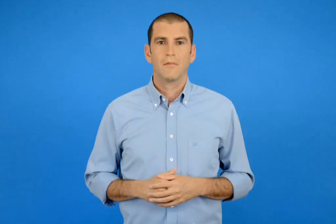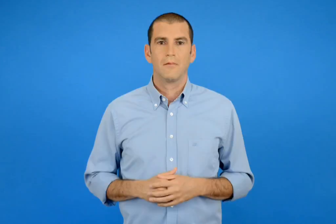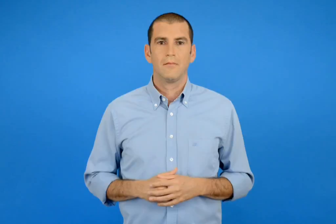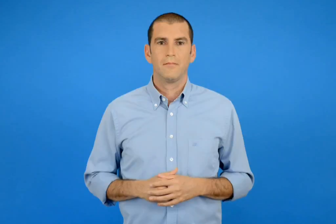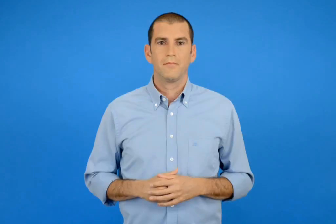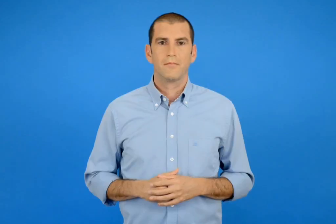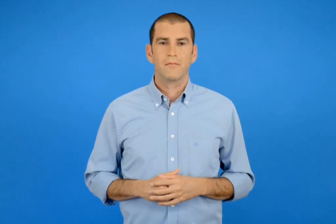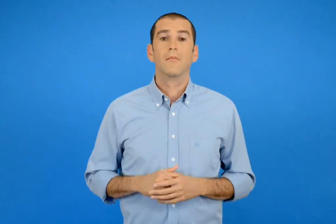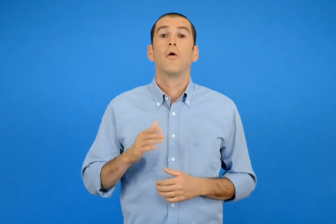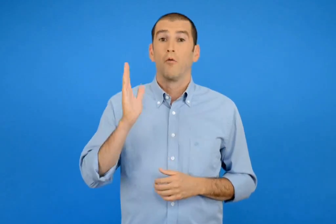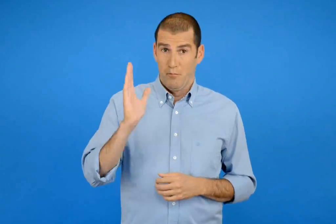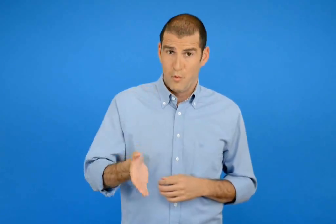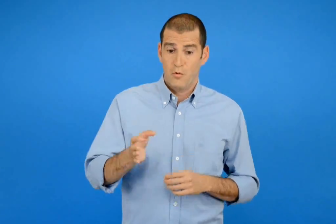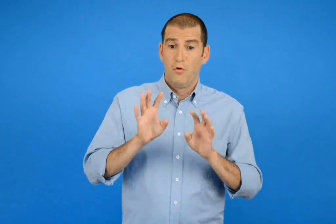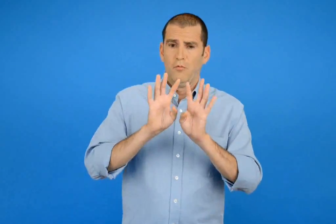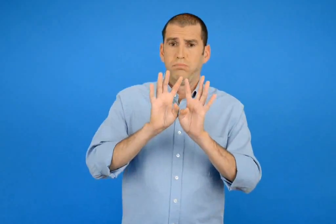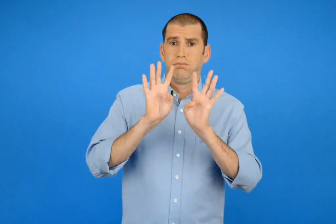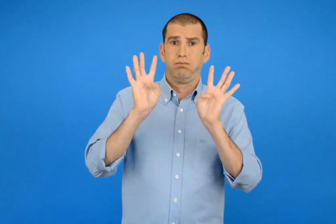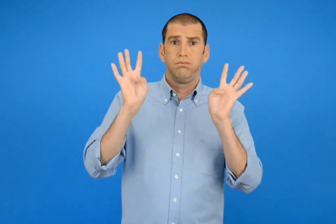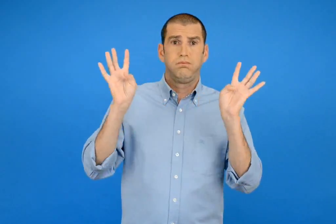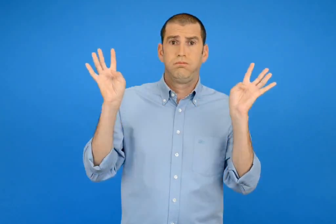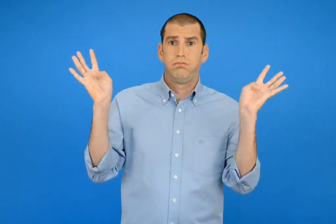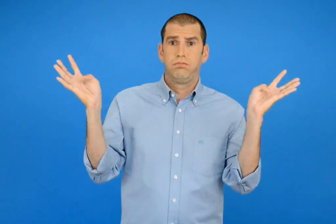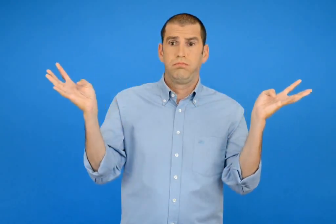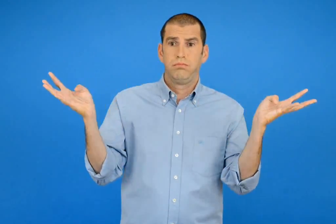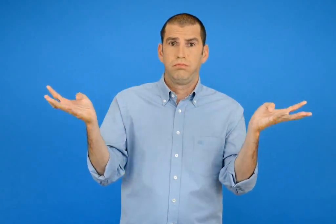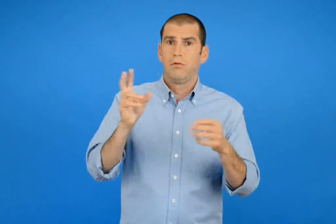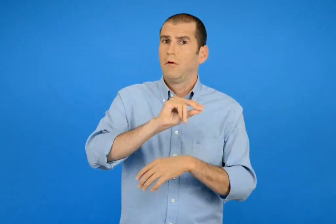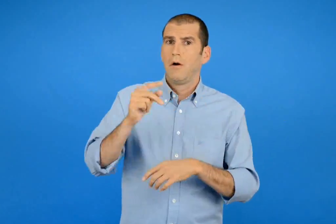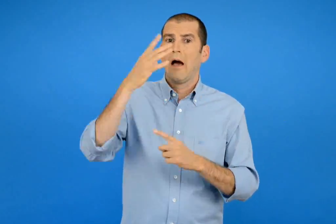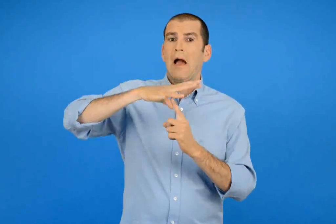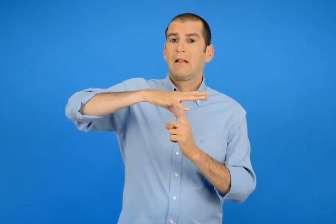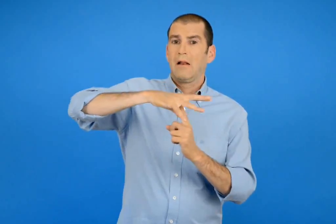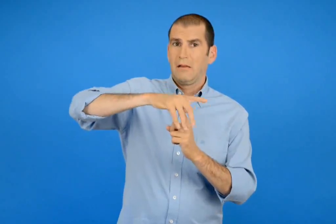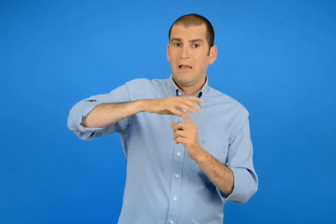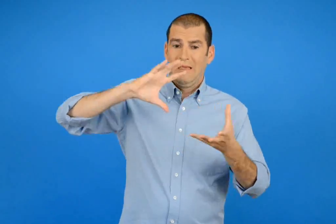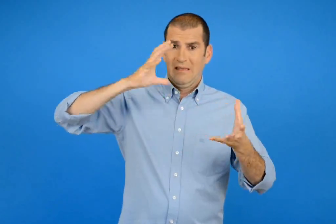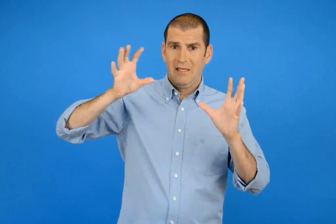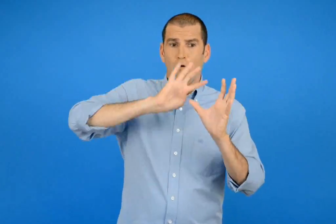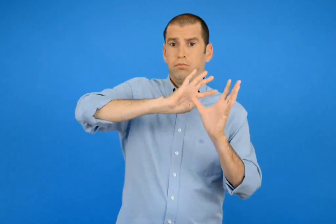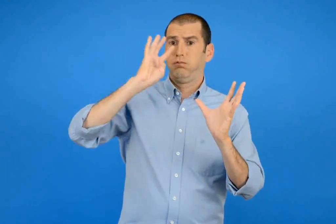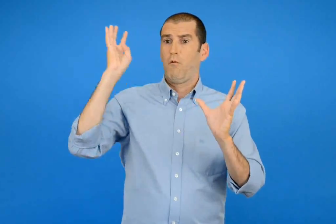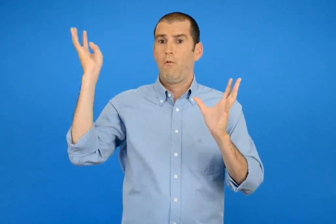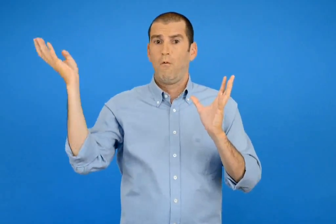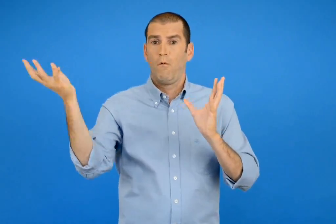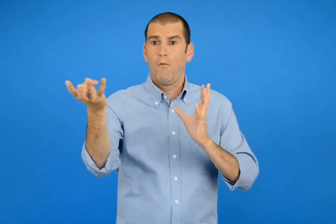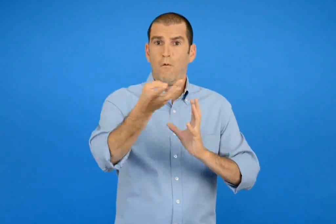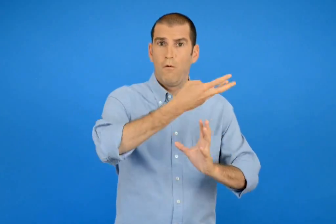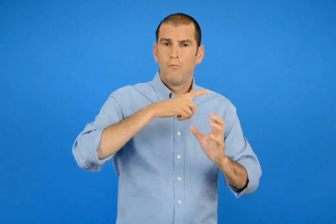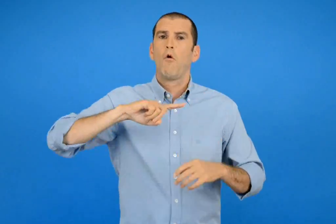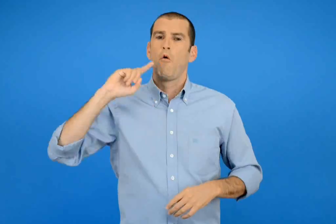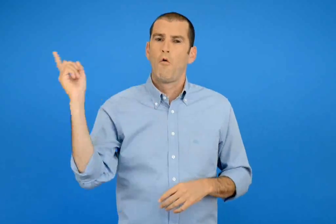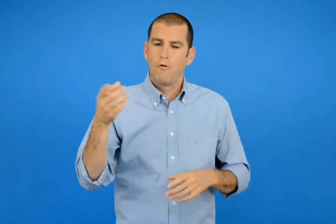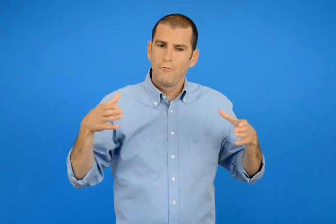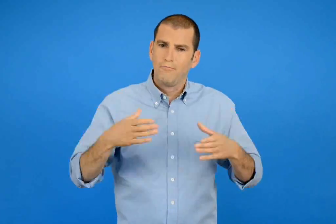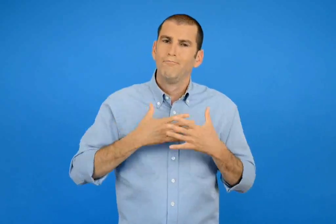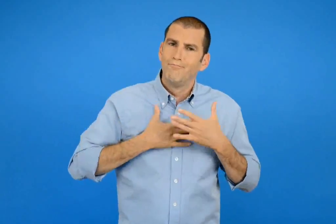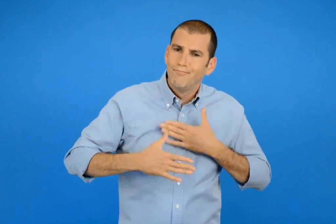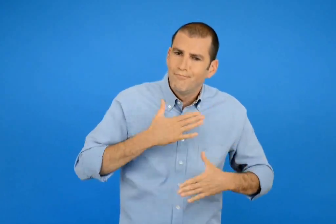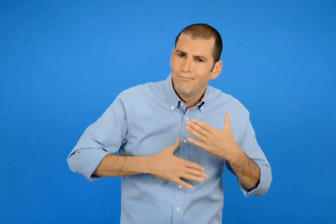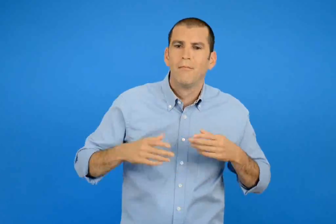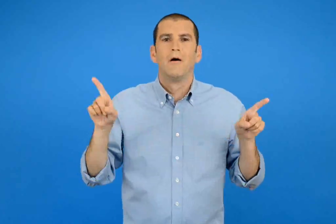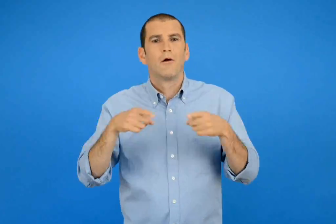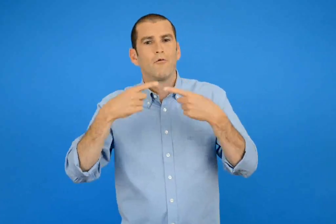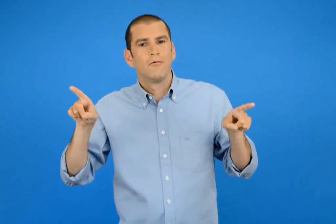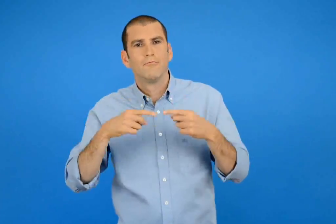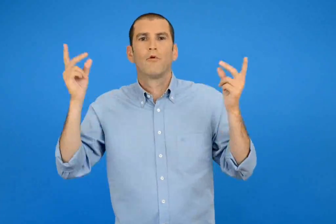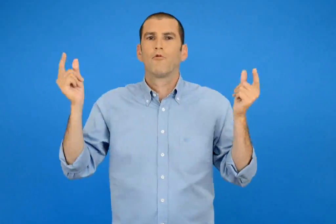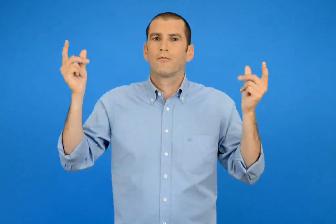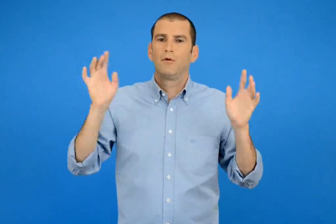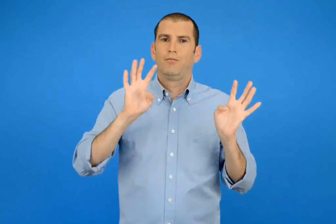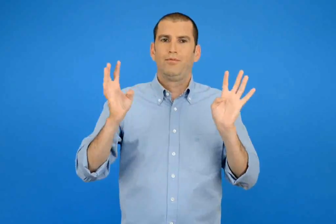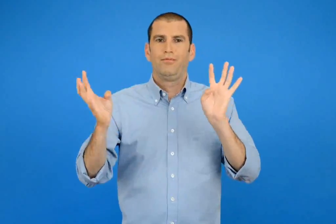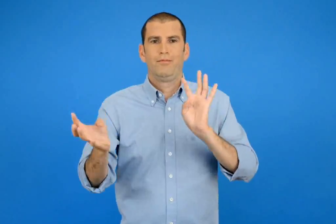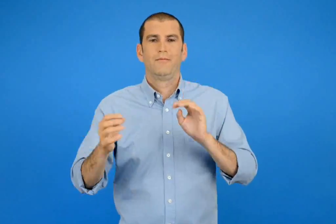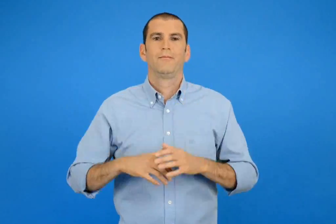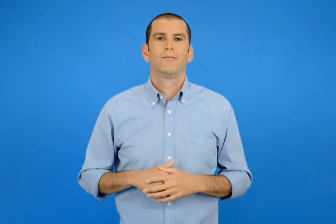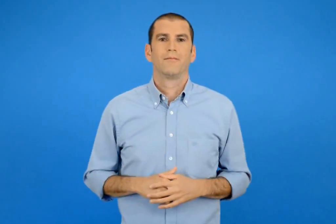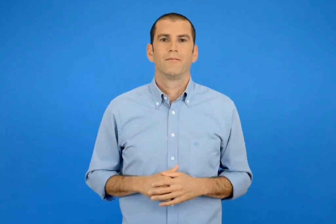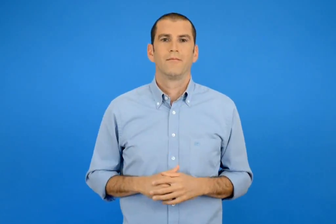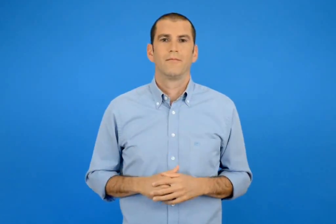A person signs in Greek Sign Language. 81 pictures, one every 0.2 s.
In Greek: μπορούν να φτιάξουν ένα γαϊτανάκι γύρω από τη γη και όλοι μαζί αγαπημένοι να τραγουδήσουν και να χορέψουν
